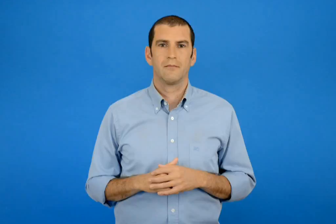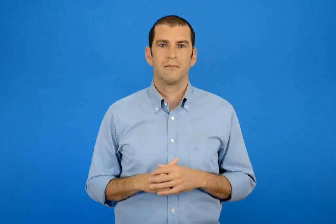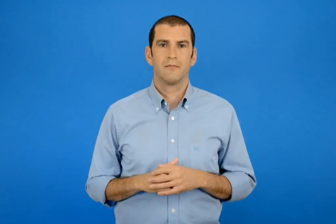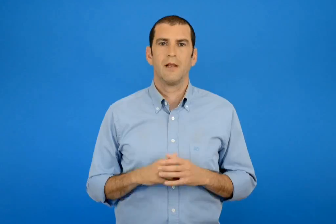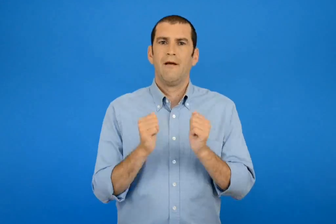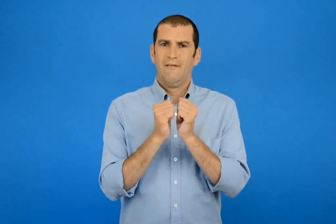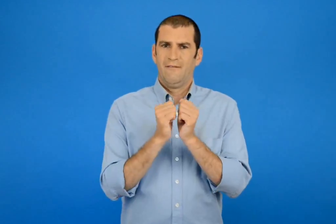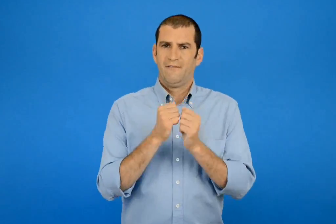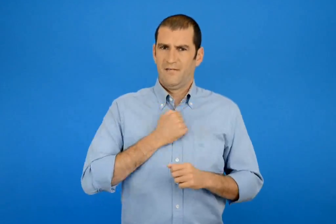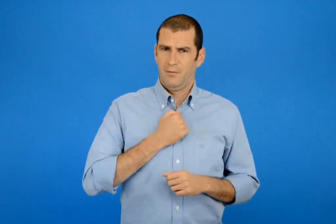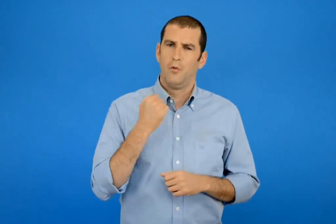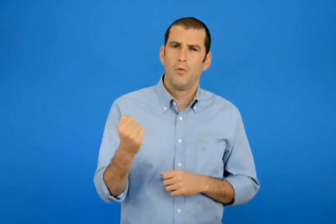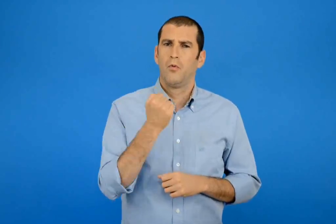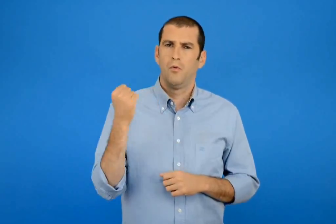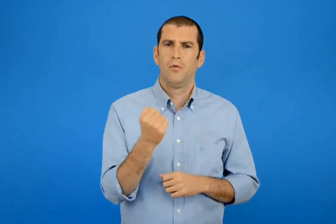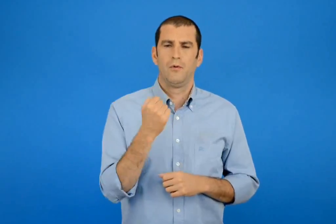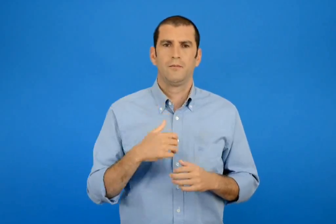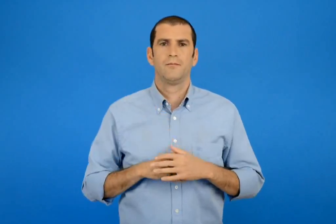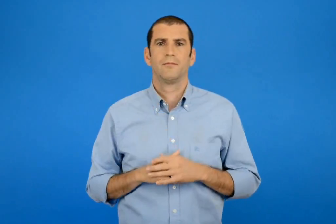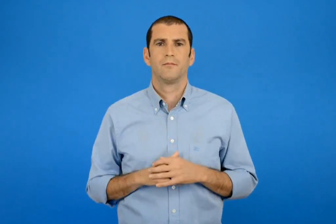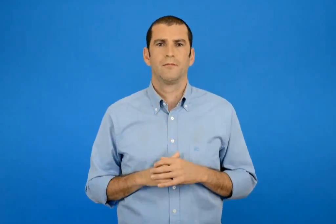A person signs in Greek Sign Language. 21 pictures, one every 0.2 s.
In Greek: οι καλύτεροι μου φίλοι
